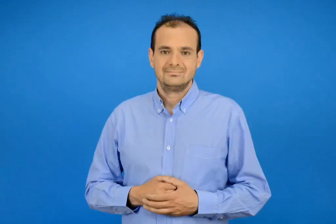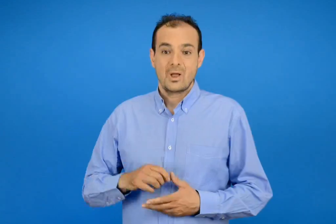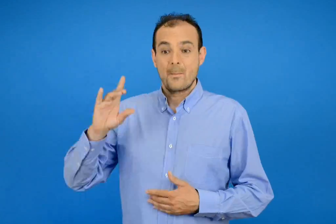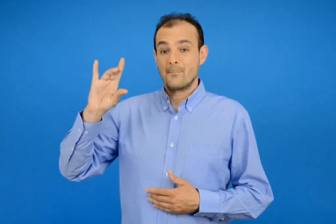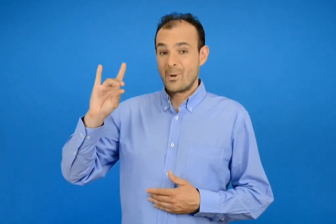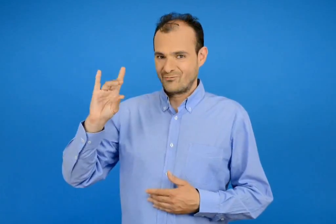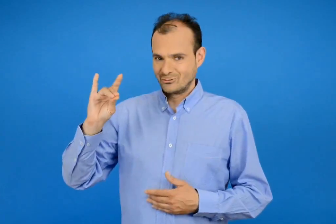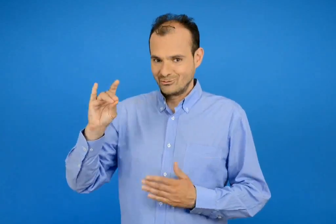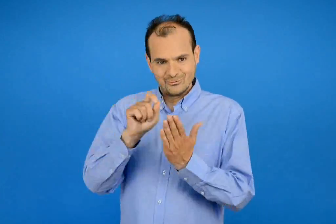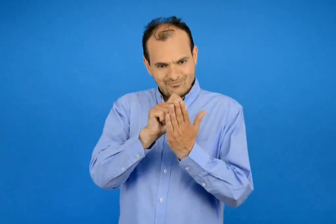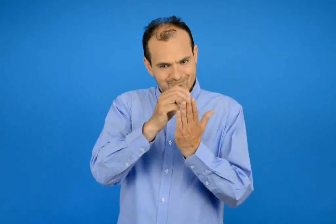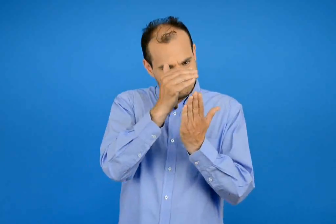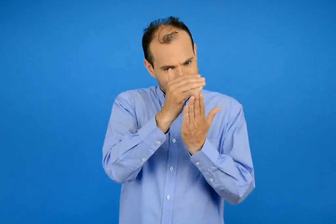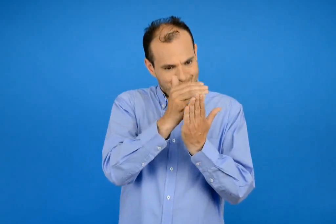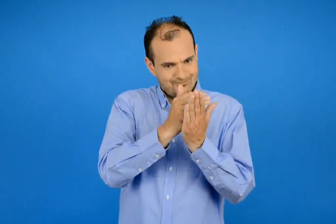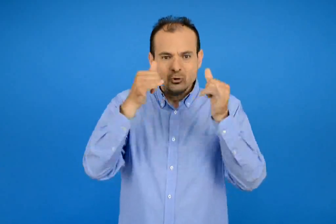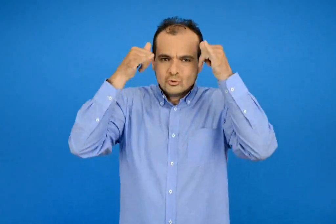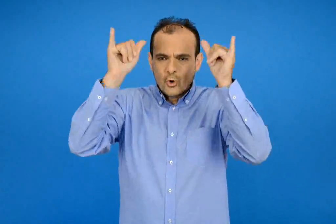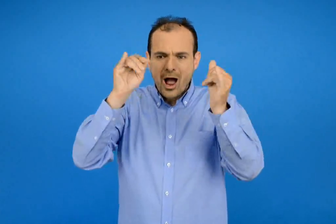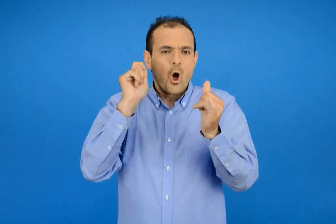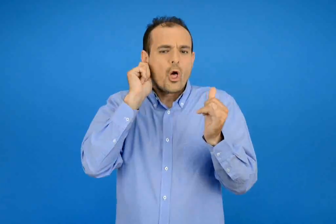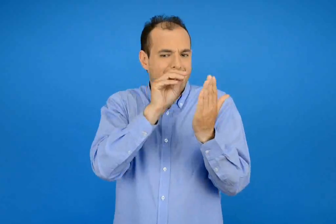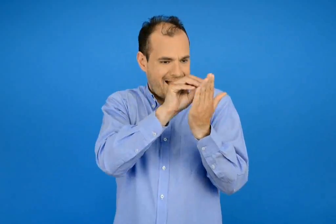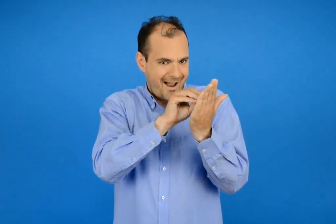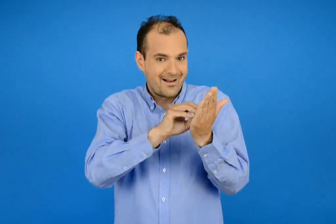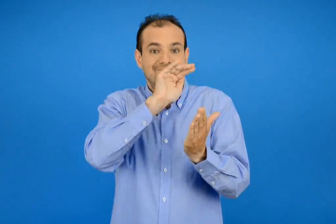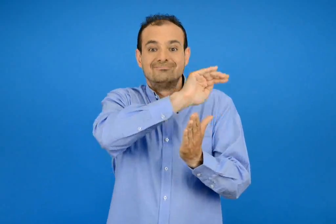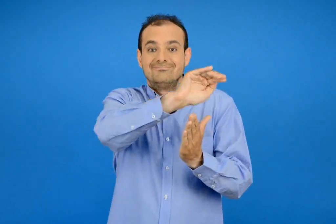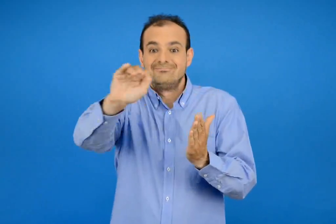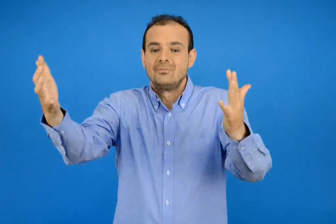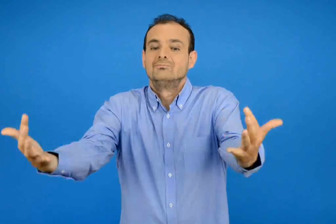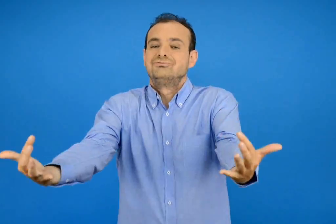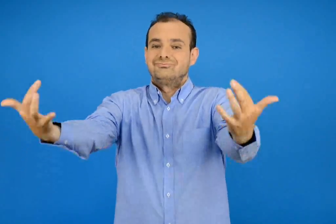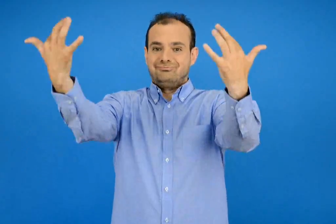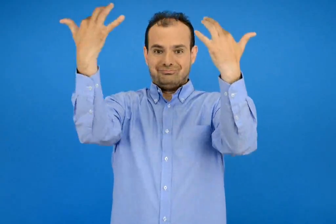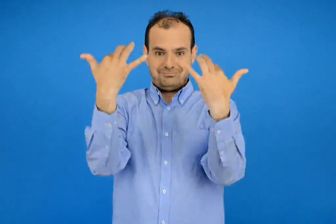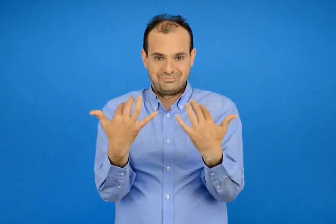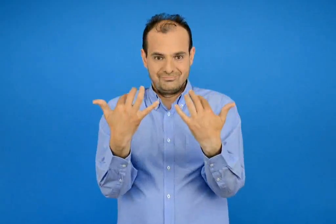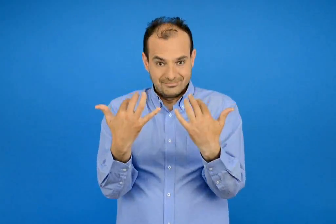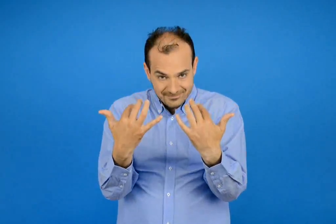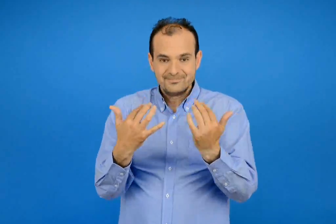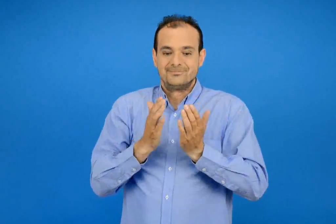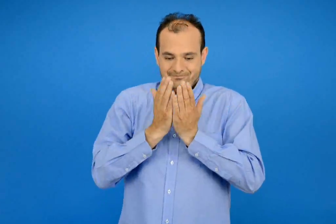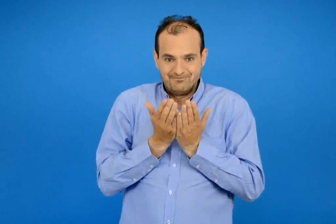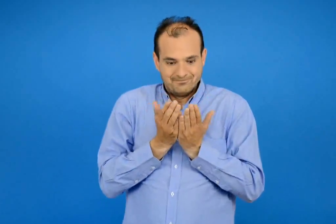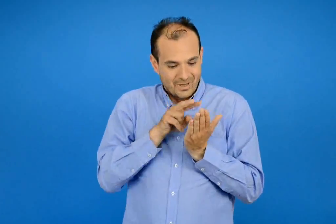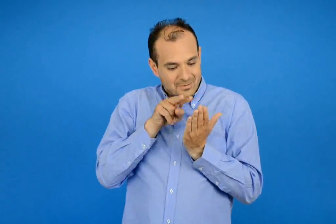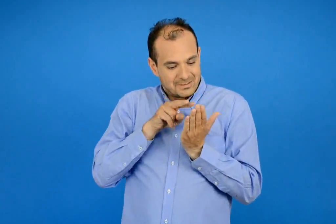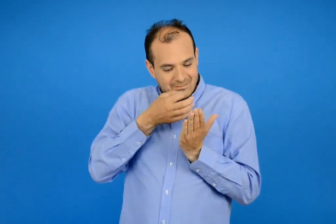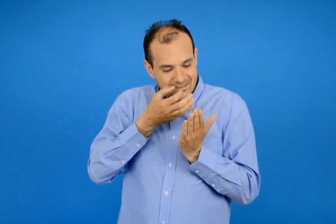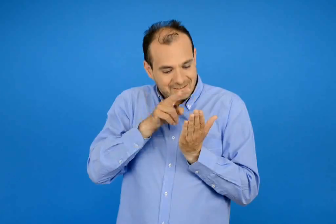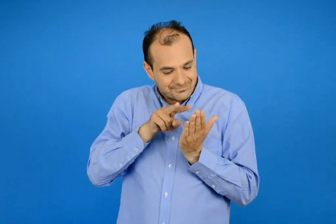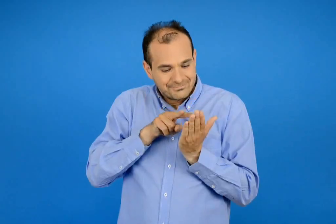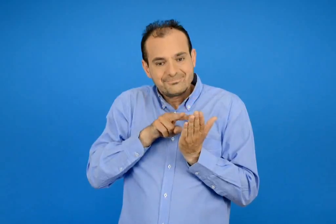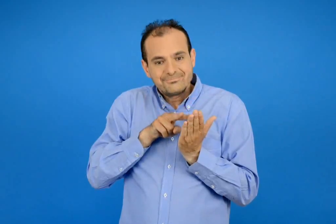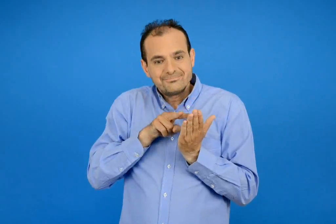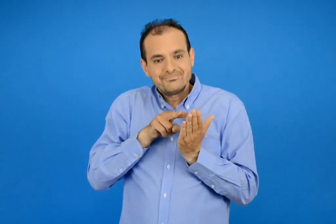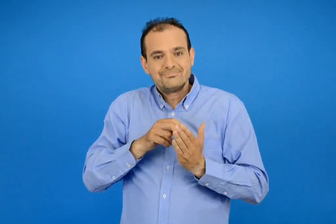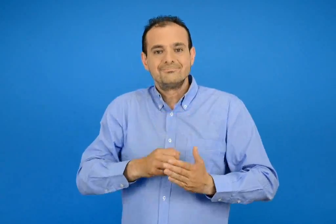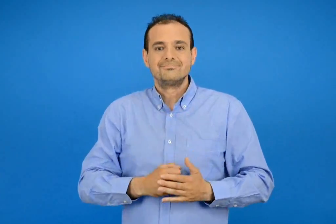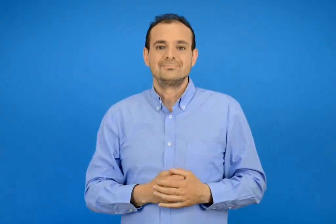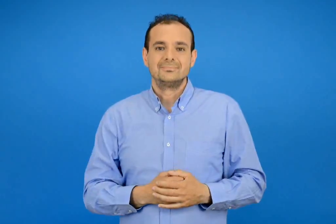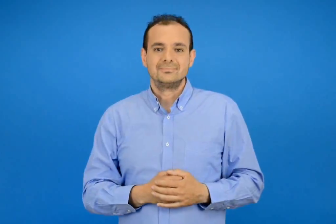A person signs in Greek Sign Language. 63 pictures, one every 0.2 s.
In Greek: ο μολυβιος ετοιμάζει κατάλογο με τα ζώα που θα καλέσει για να τους διαβάσει το βιβλίο του
